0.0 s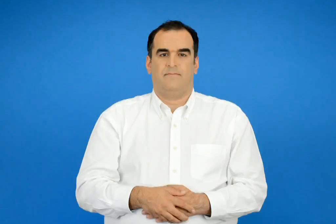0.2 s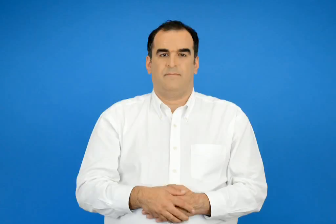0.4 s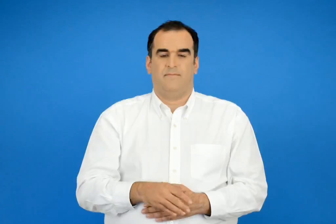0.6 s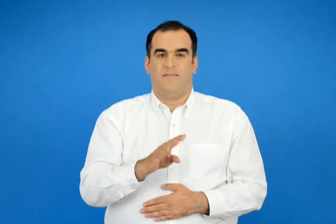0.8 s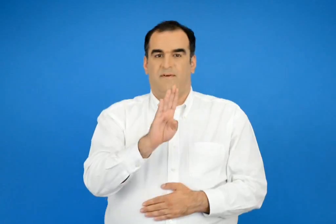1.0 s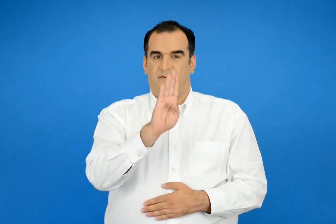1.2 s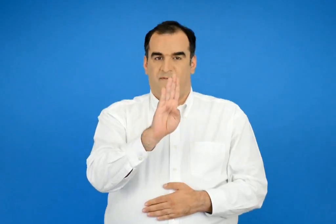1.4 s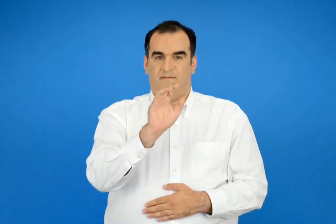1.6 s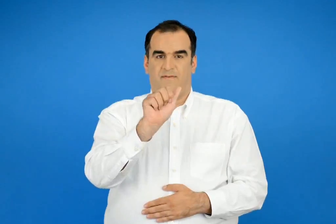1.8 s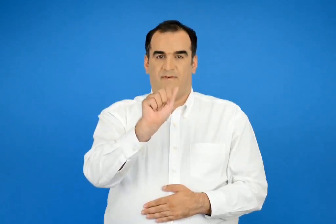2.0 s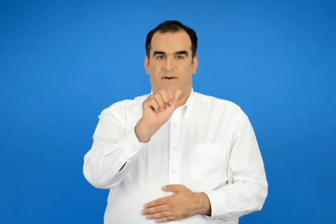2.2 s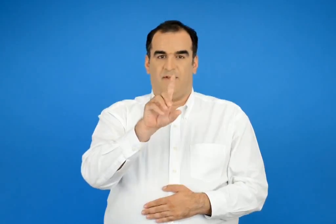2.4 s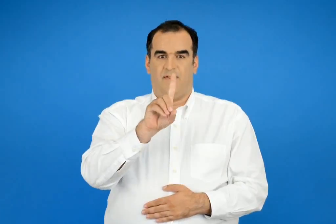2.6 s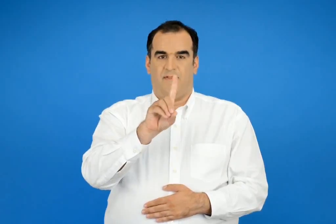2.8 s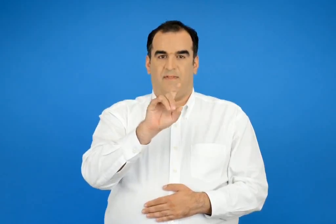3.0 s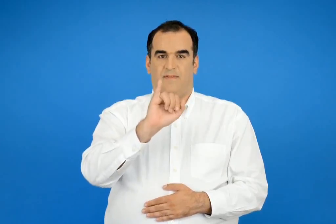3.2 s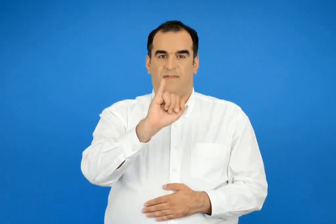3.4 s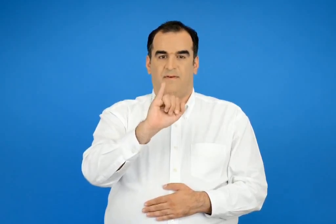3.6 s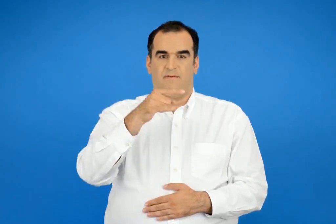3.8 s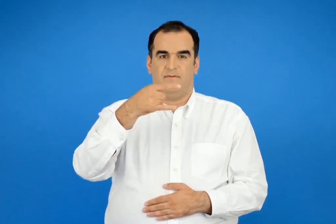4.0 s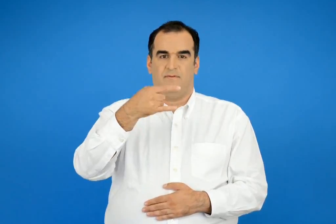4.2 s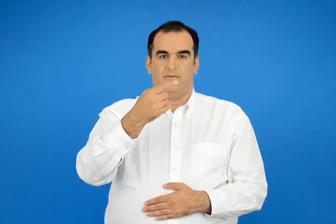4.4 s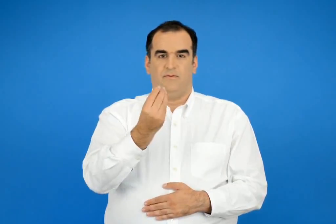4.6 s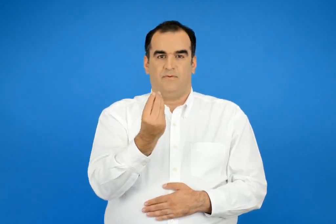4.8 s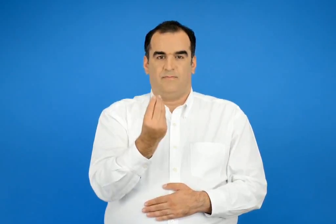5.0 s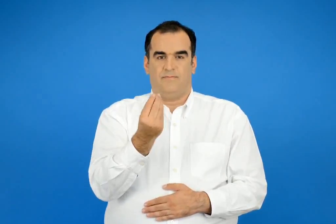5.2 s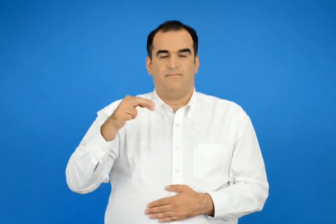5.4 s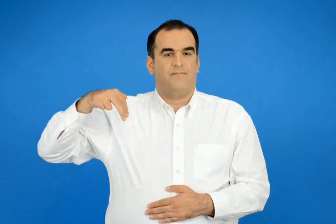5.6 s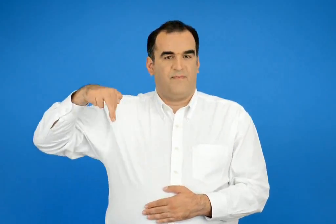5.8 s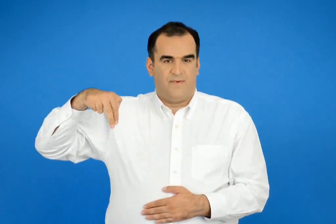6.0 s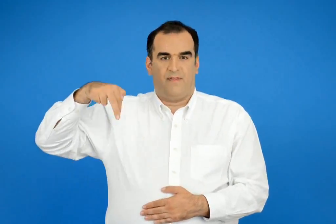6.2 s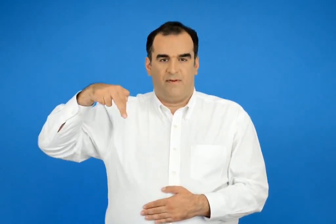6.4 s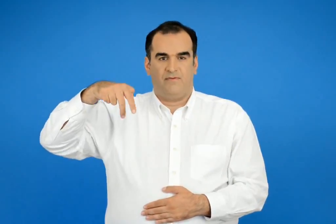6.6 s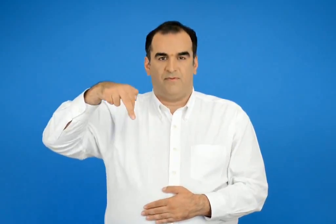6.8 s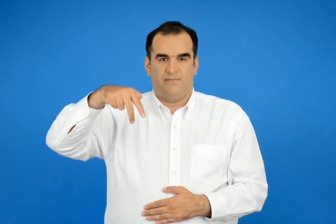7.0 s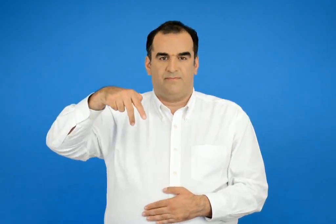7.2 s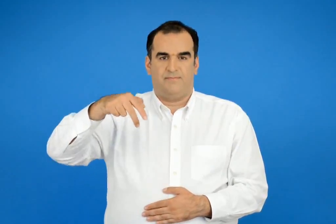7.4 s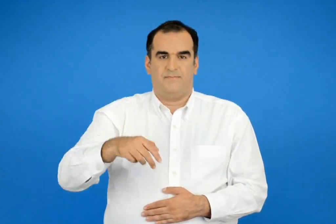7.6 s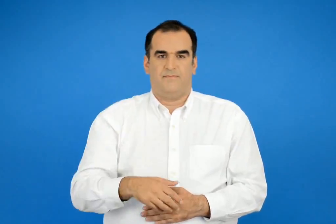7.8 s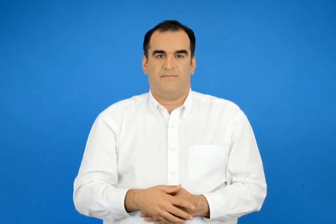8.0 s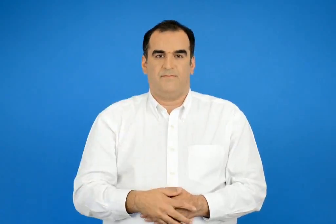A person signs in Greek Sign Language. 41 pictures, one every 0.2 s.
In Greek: βαδίζω
